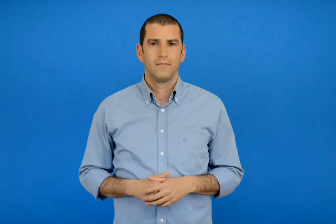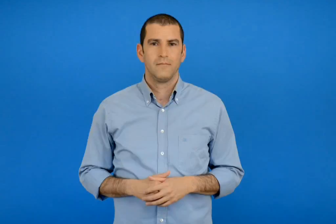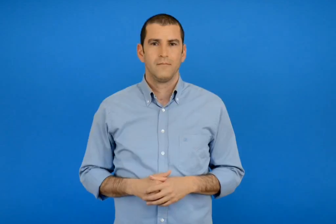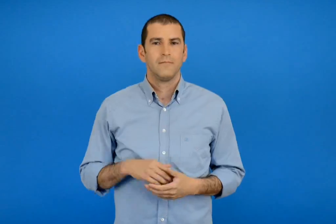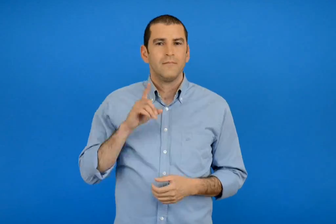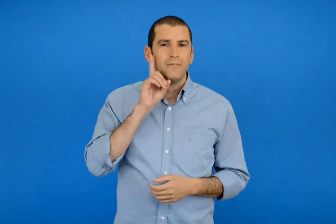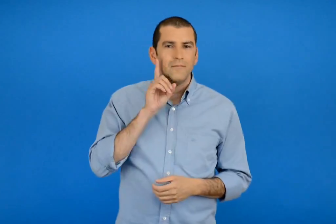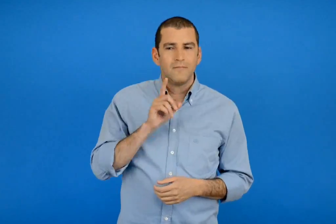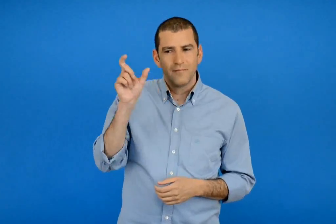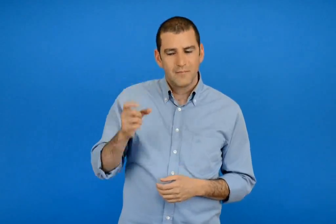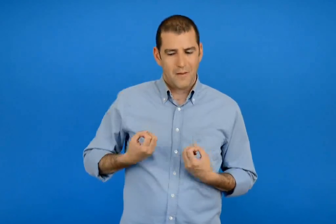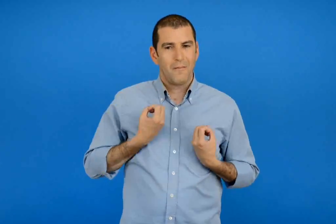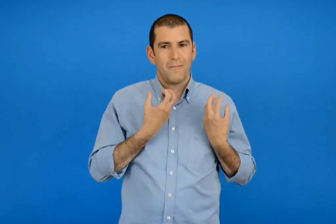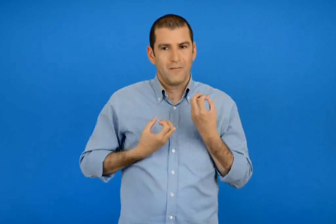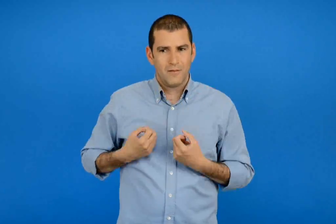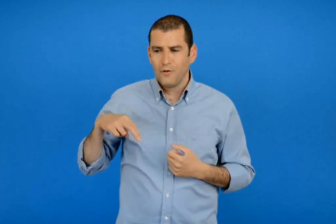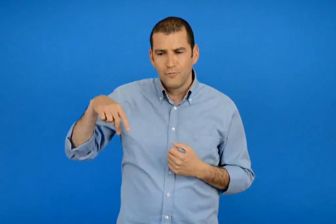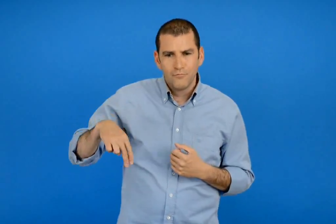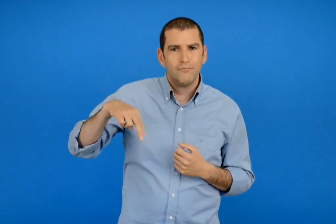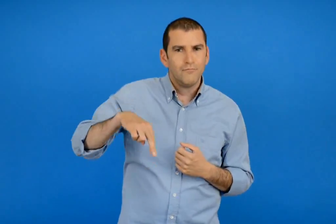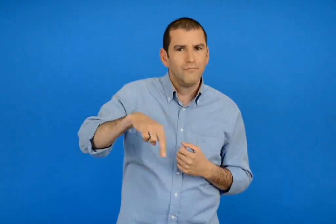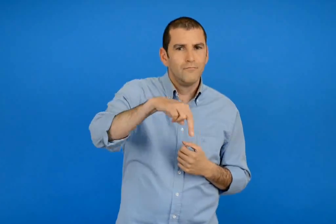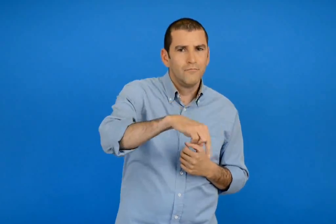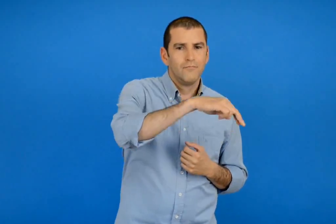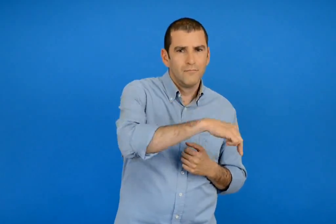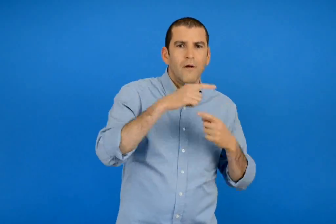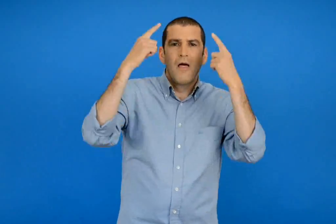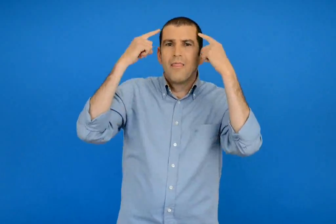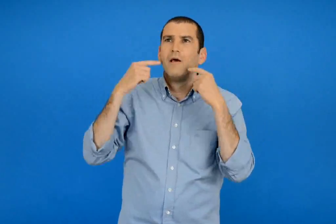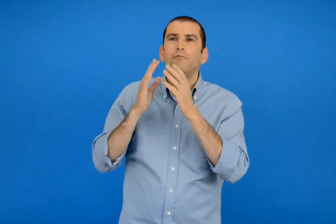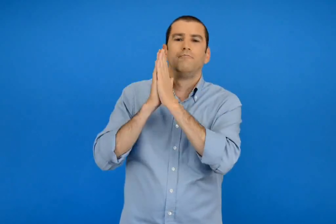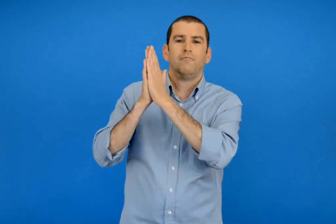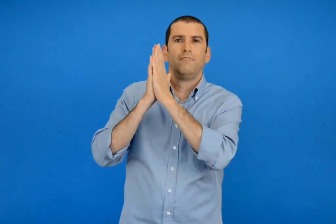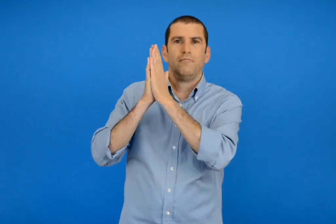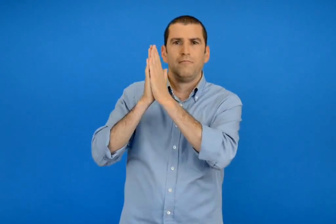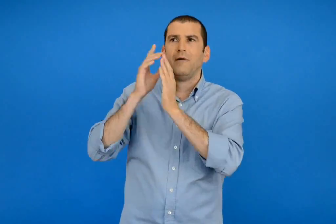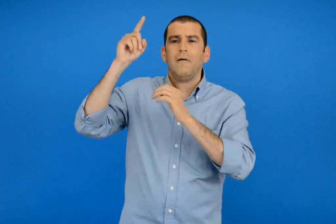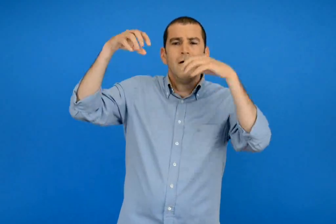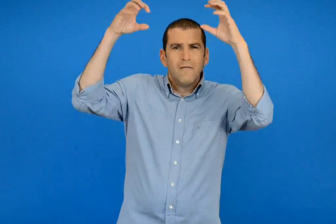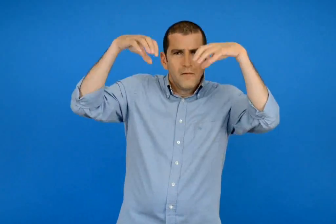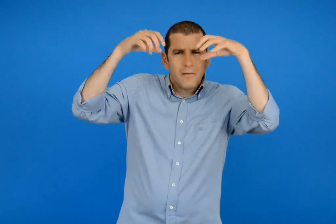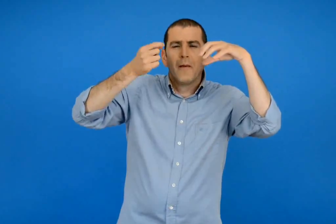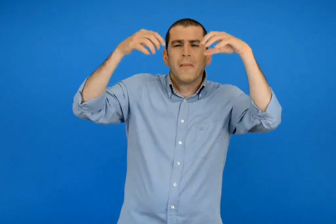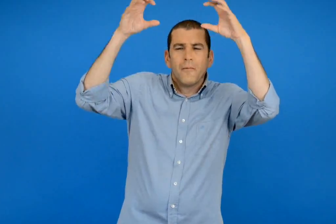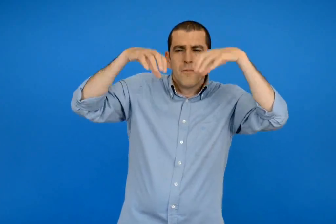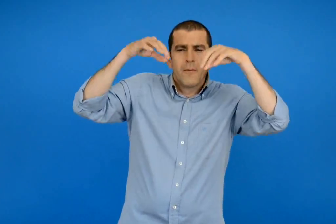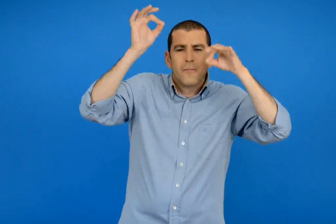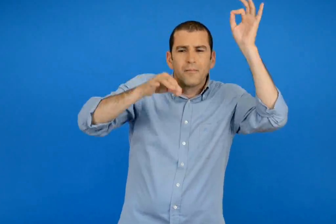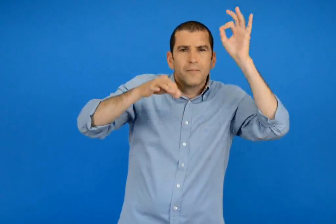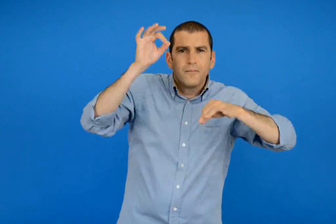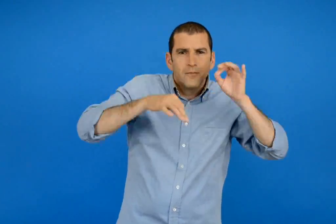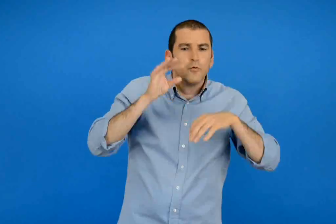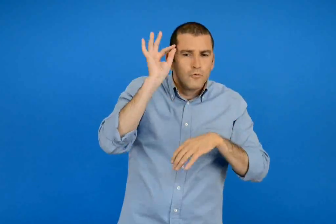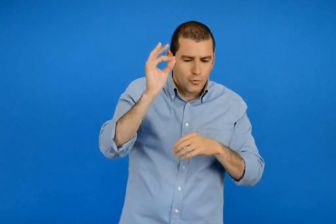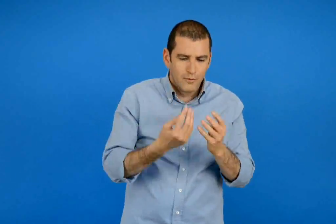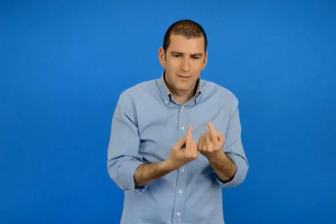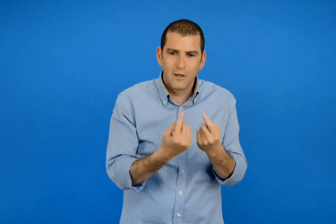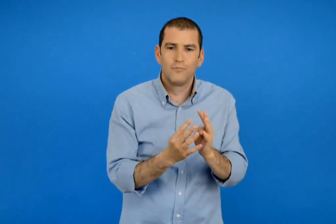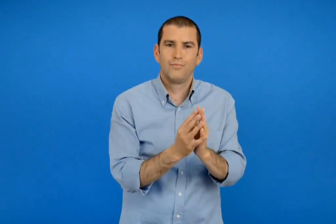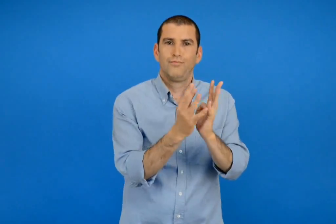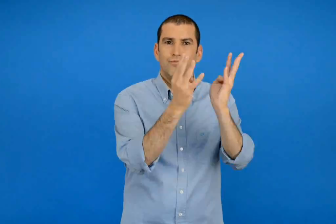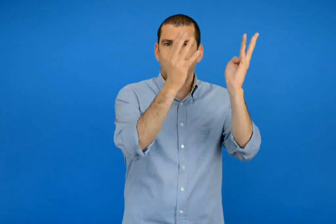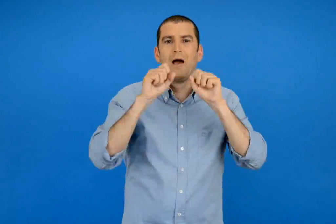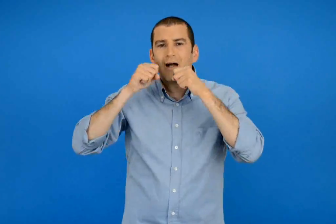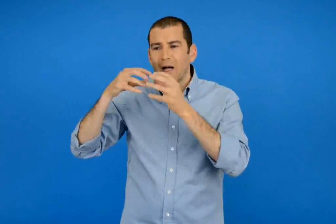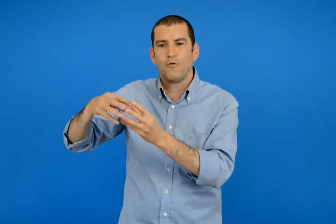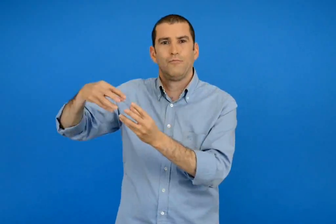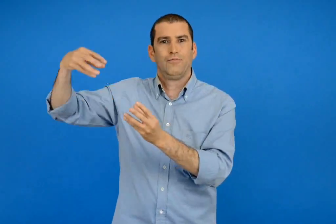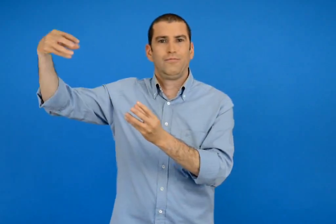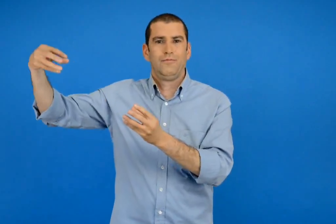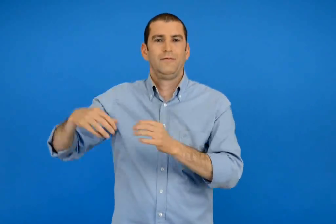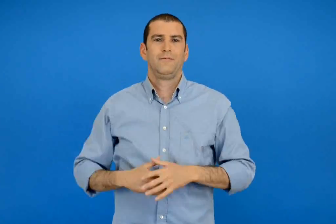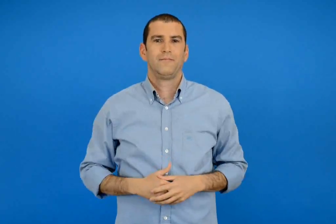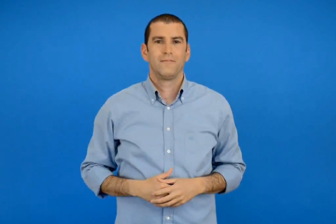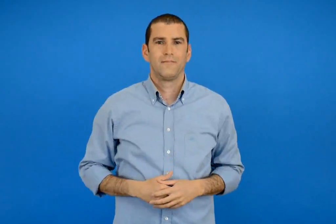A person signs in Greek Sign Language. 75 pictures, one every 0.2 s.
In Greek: περπερούνα περπατάει το θεό παρακαλεί για να βρέξει μια βροχή μια βροχή μια σιγανή να γεννούν τα στάρια μας και τα καλαμποκιά μας
